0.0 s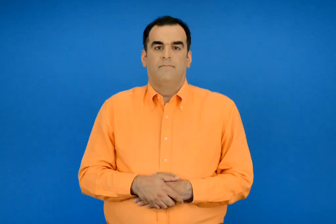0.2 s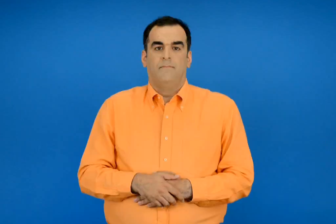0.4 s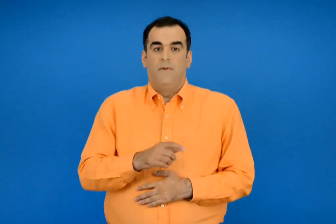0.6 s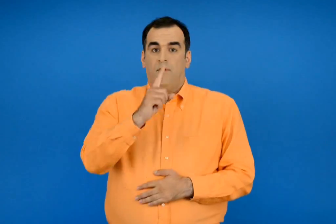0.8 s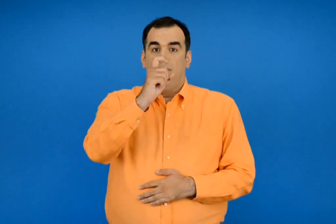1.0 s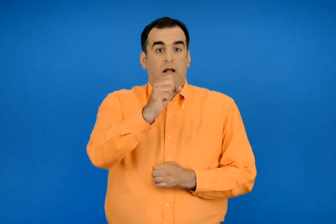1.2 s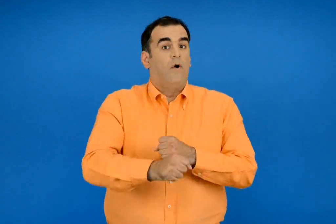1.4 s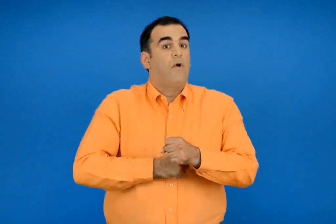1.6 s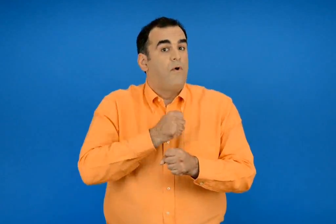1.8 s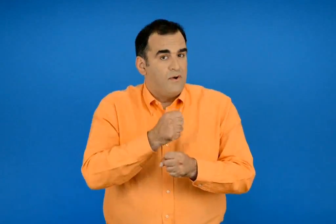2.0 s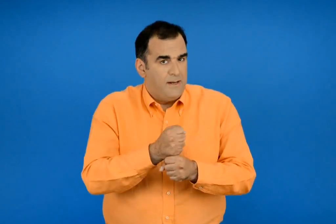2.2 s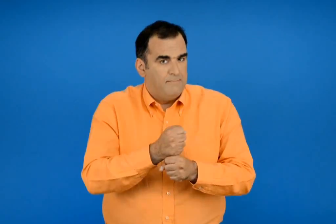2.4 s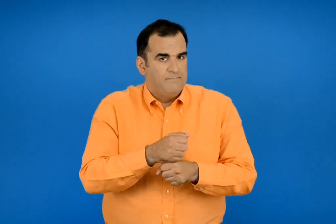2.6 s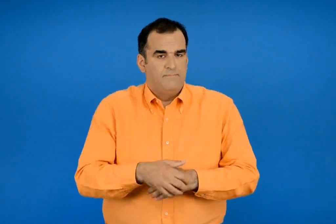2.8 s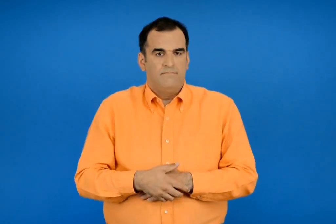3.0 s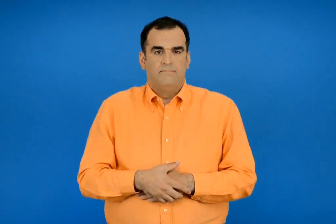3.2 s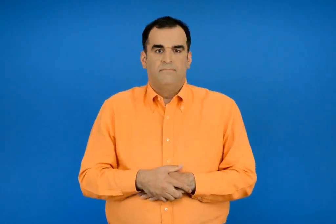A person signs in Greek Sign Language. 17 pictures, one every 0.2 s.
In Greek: 10 χρονιά ;
